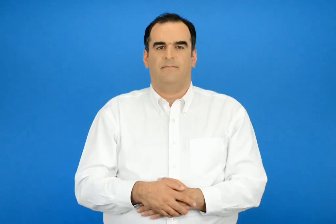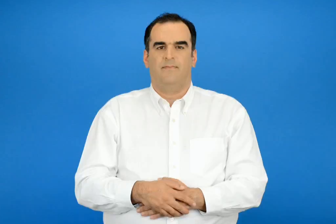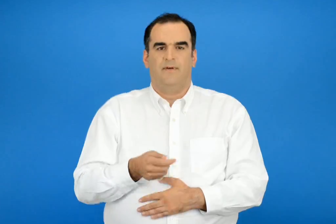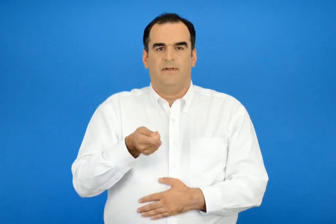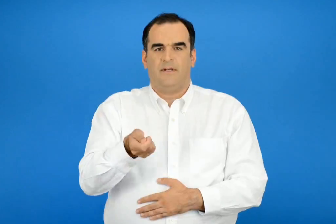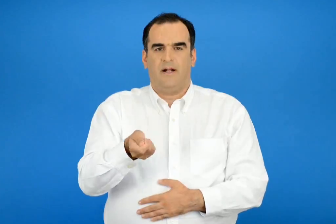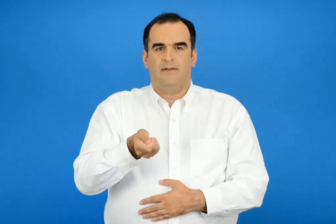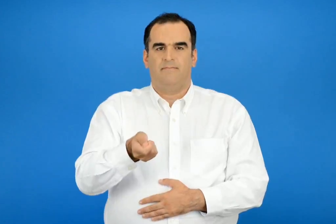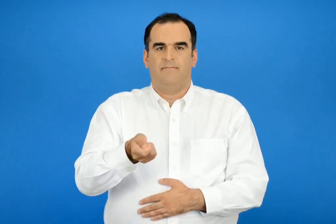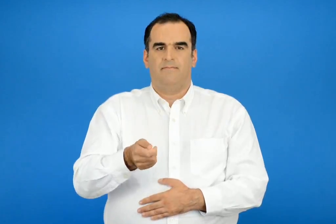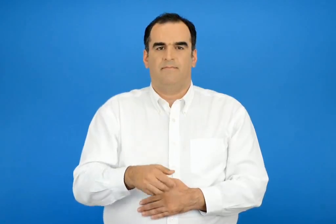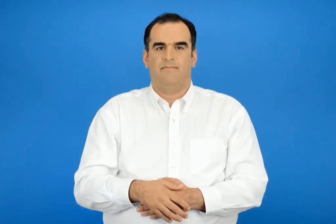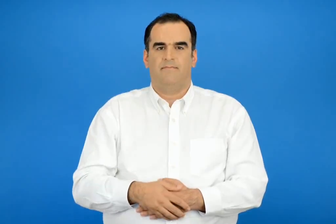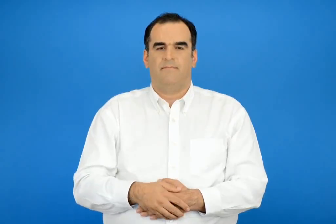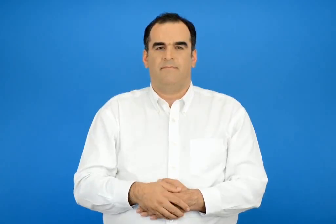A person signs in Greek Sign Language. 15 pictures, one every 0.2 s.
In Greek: τηγάνι
